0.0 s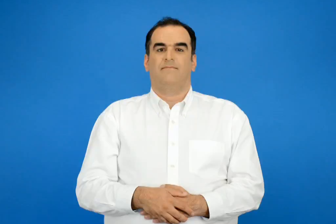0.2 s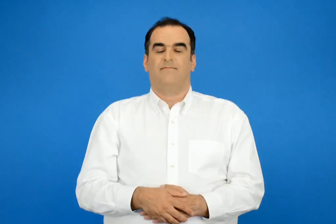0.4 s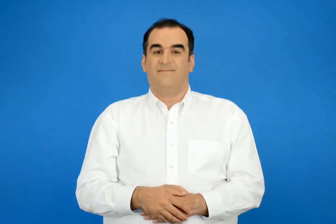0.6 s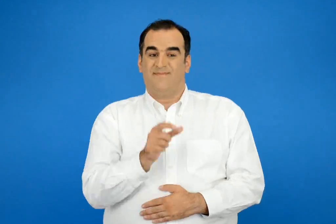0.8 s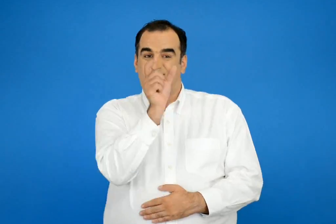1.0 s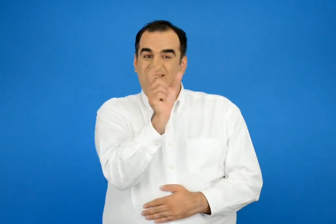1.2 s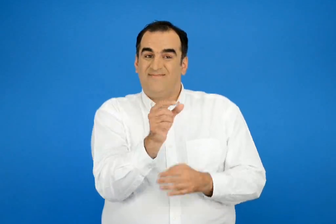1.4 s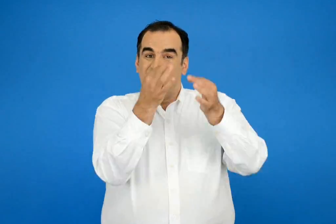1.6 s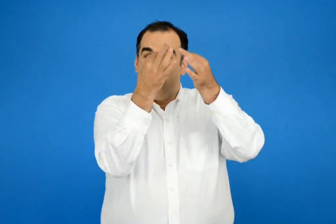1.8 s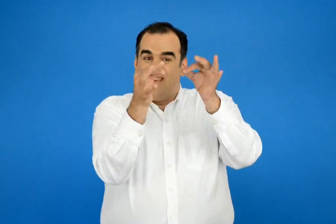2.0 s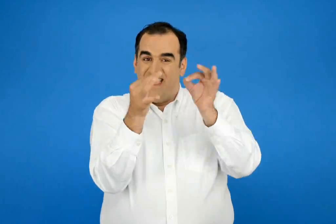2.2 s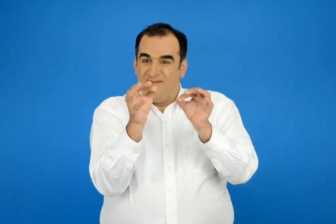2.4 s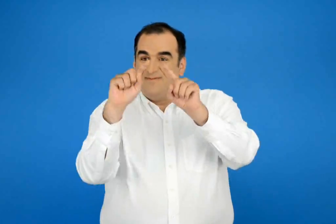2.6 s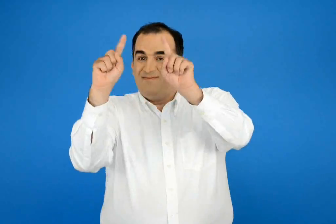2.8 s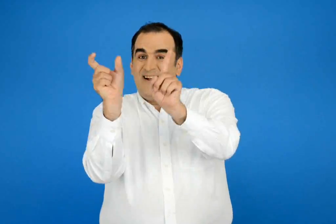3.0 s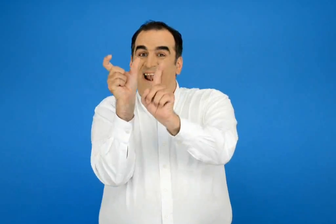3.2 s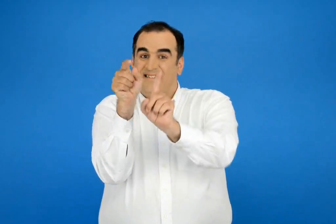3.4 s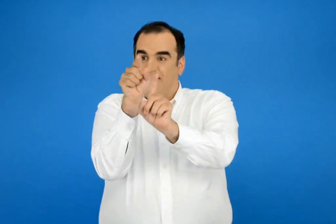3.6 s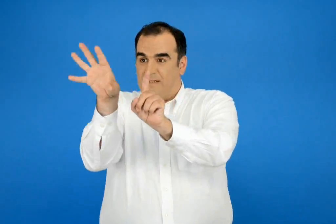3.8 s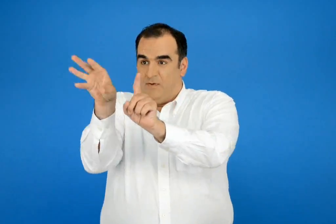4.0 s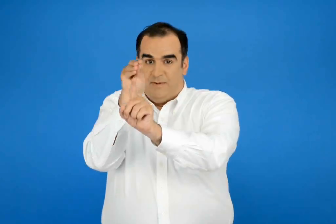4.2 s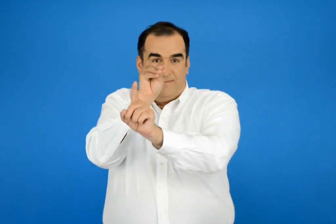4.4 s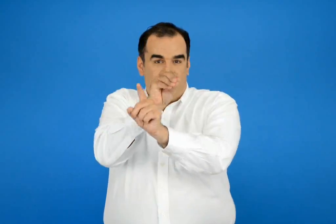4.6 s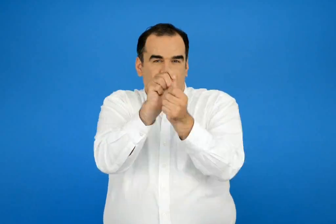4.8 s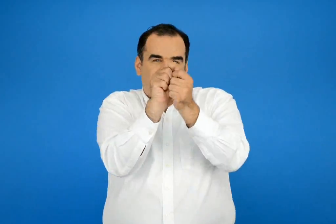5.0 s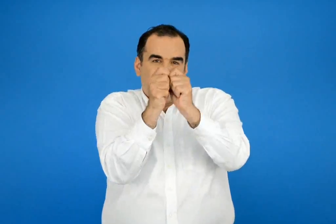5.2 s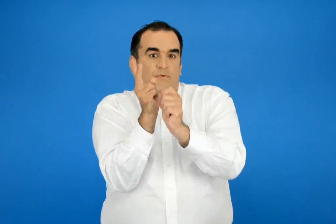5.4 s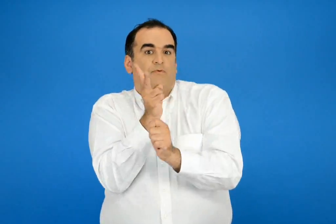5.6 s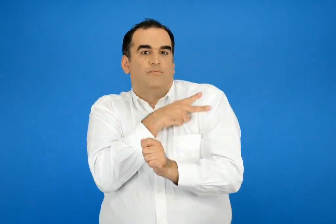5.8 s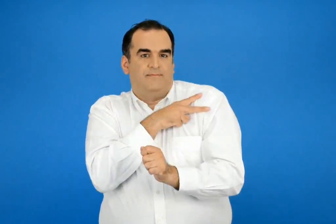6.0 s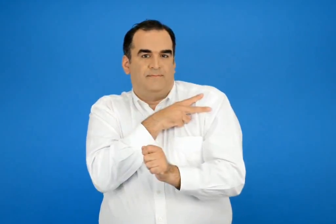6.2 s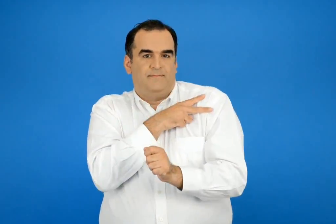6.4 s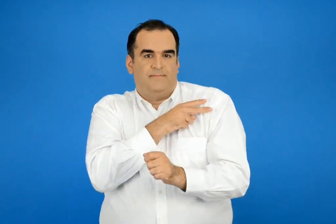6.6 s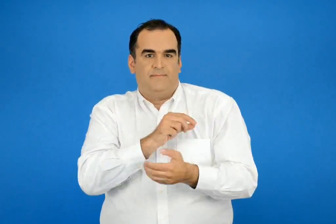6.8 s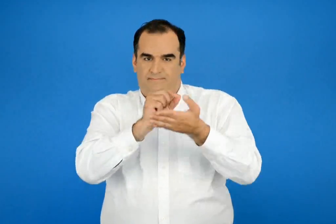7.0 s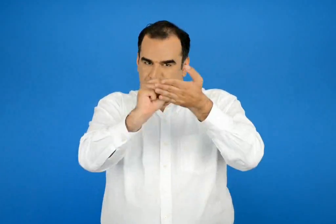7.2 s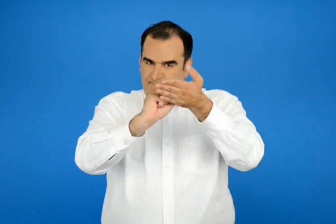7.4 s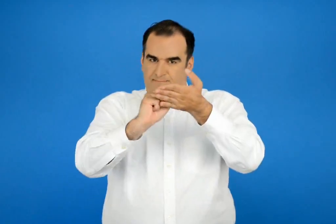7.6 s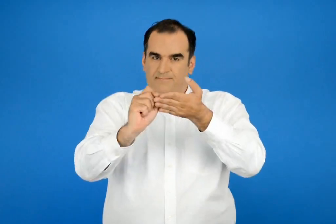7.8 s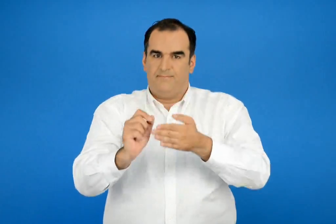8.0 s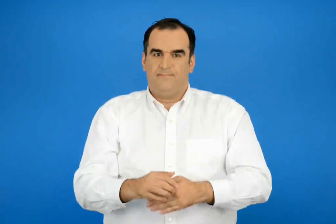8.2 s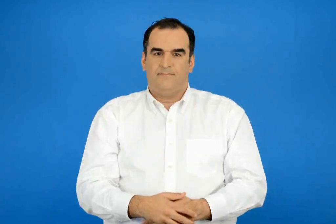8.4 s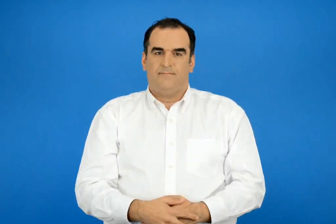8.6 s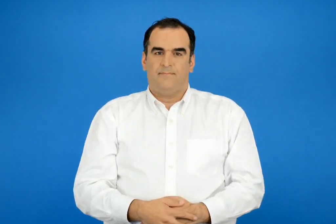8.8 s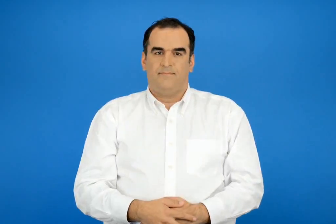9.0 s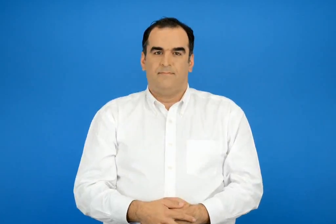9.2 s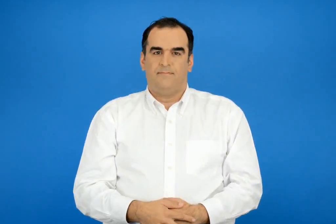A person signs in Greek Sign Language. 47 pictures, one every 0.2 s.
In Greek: συμπλήρωσε τα κενά βάζοντας στη σωστή μορφή τα ουσιαστικά που είναι μέσα σε παρένθεση
